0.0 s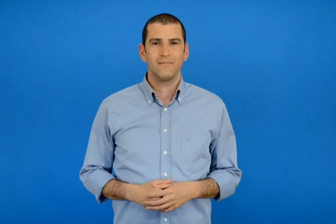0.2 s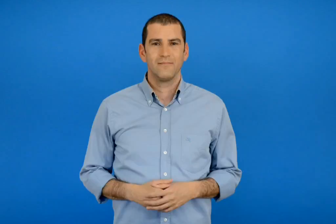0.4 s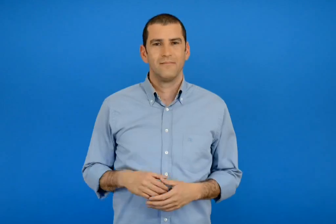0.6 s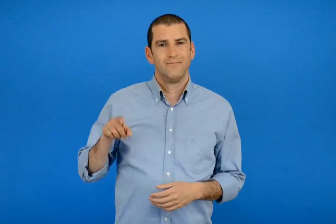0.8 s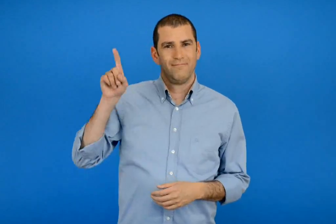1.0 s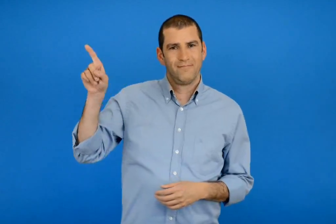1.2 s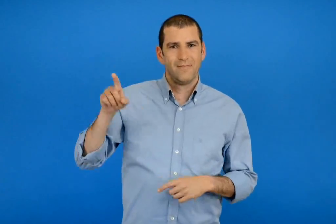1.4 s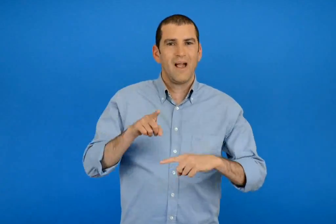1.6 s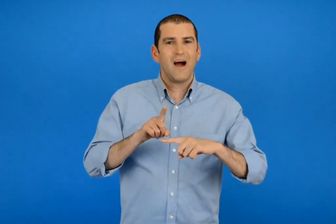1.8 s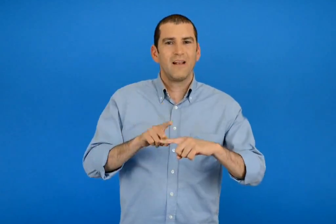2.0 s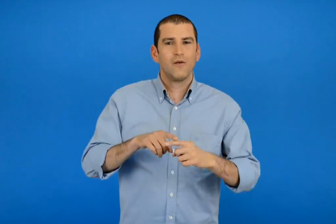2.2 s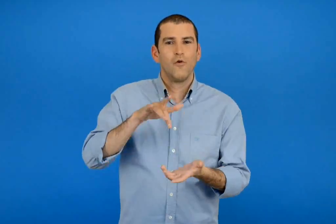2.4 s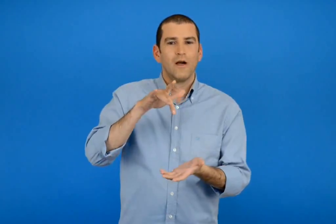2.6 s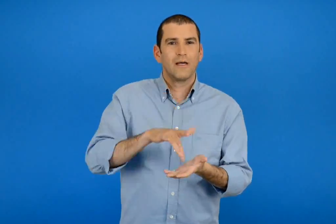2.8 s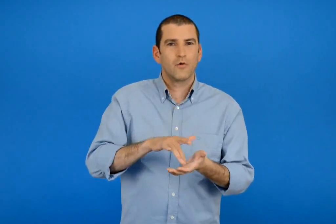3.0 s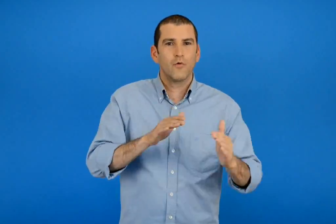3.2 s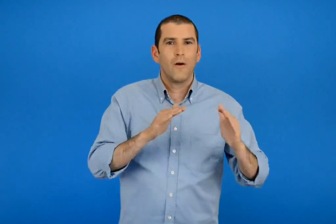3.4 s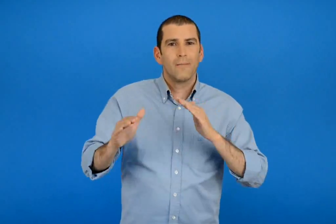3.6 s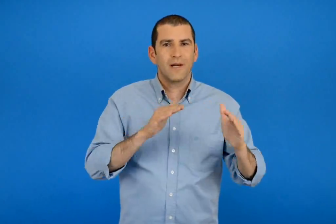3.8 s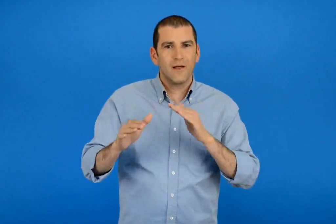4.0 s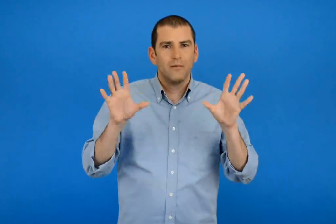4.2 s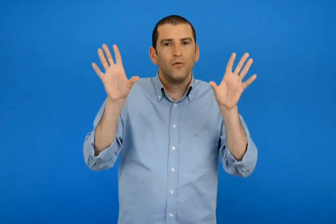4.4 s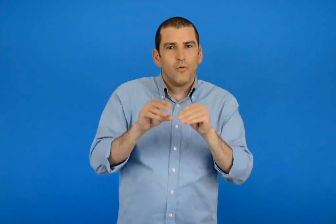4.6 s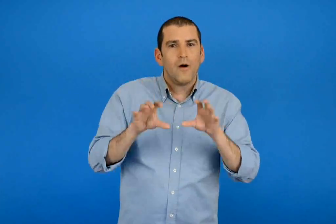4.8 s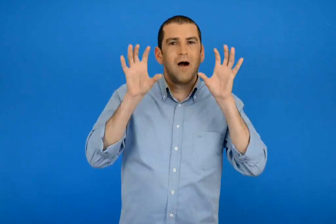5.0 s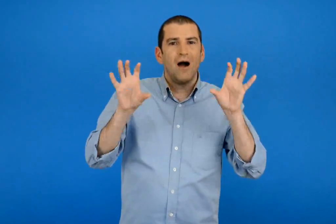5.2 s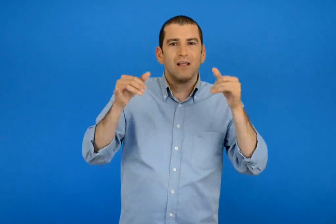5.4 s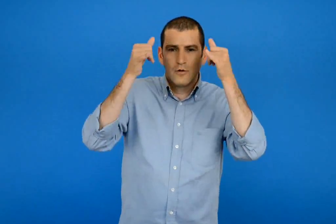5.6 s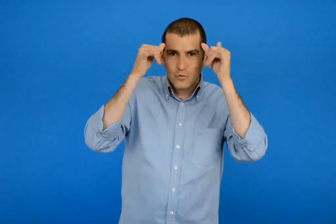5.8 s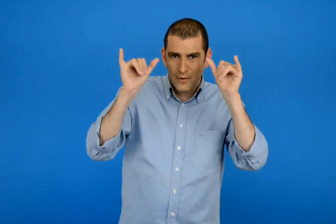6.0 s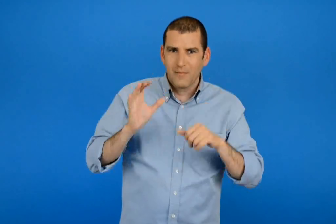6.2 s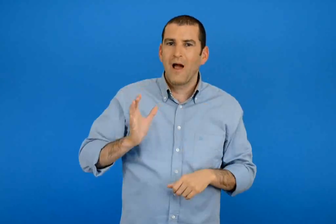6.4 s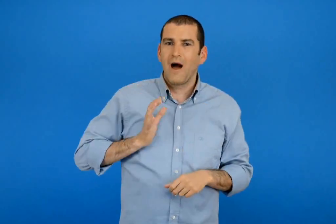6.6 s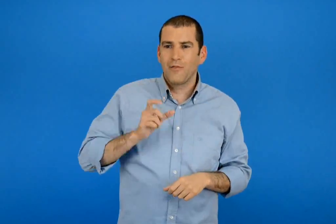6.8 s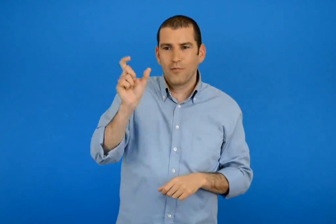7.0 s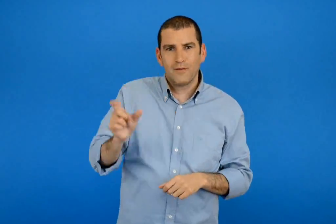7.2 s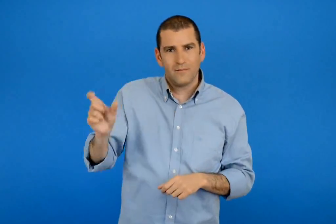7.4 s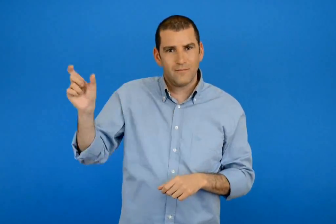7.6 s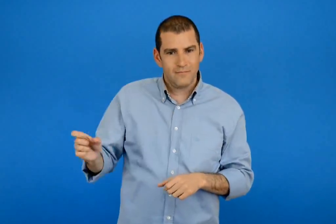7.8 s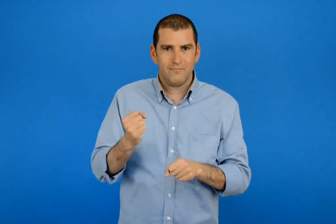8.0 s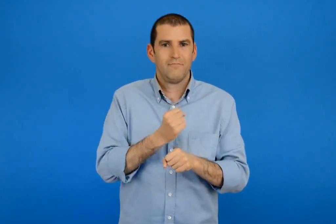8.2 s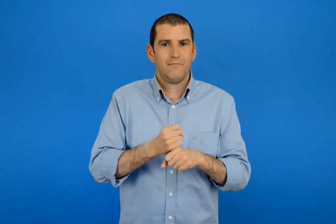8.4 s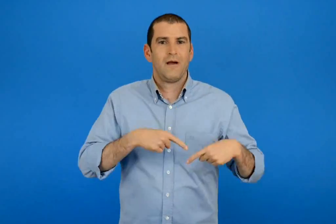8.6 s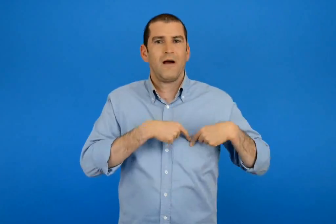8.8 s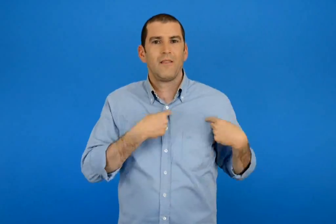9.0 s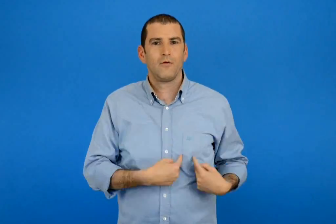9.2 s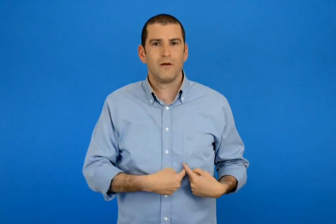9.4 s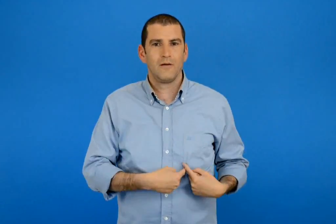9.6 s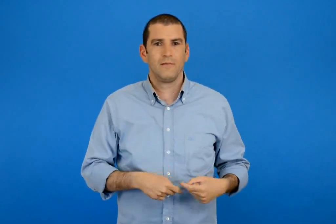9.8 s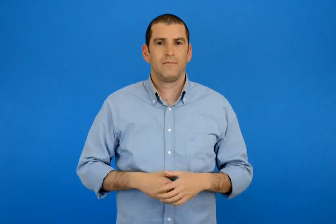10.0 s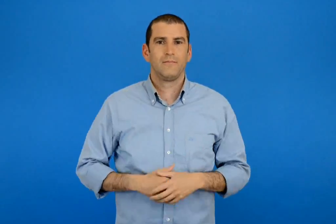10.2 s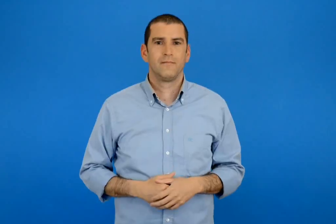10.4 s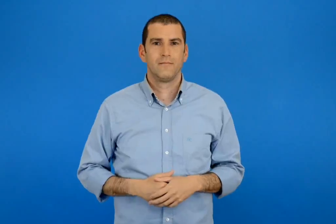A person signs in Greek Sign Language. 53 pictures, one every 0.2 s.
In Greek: στο ελληνικό κέντρο περίθαλψης αγρίων ζωών οι άνθρωποι εργάζονται εθελοντικά
